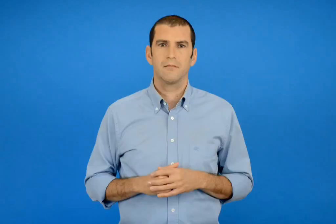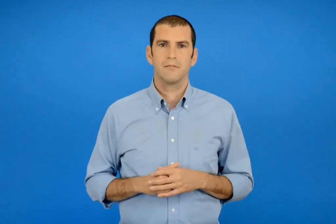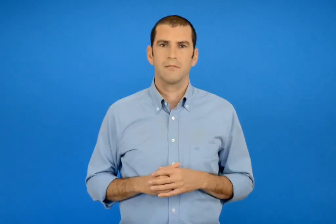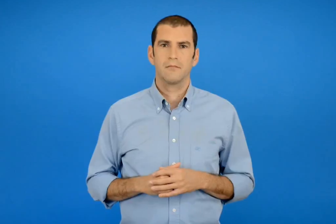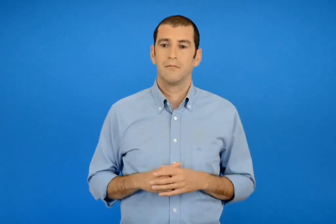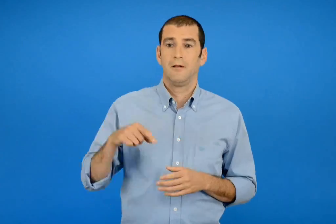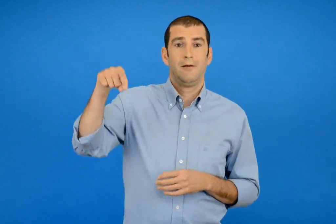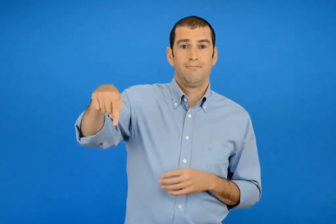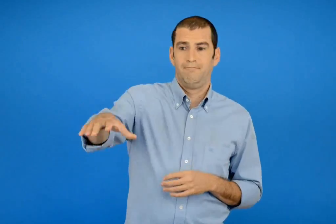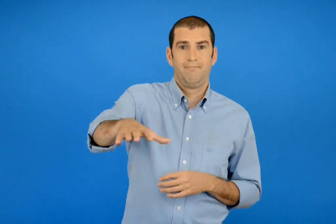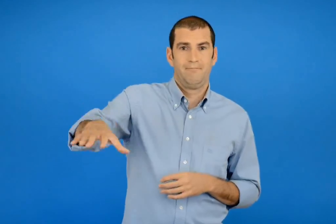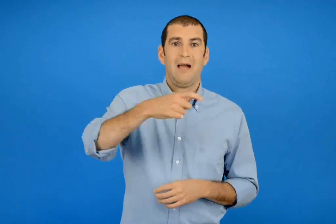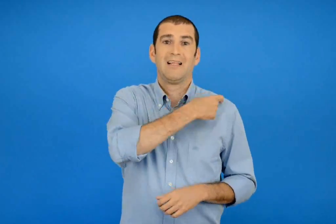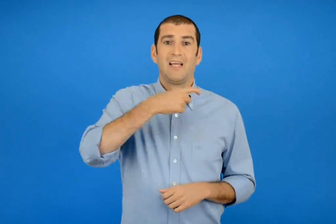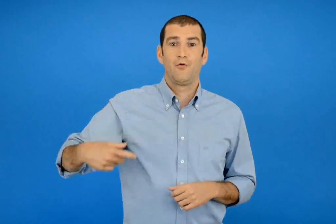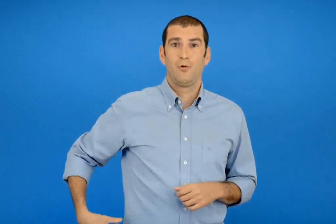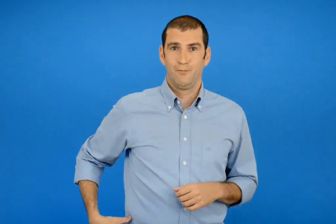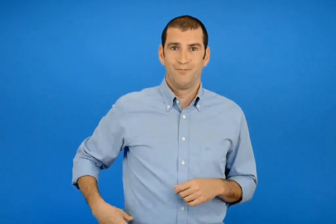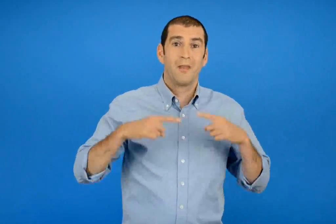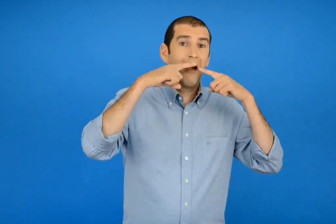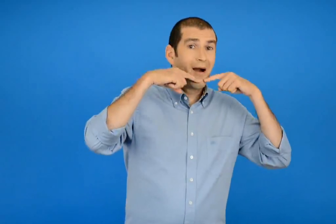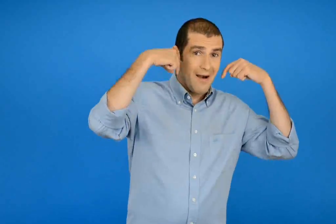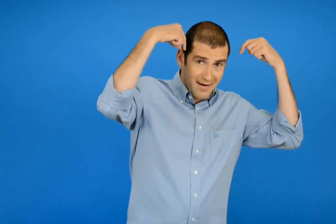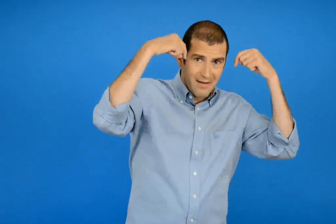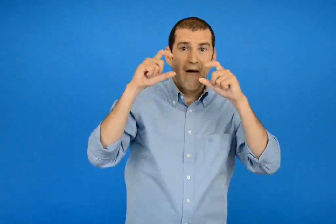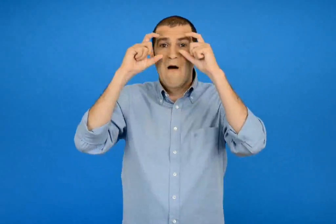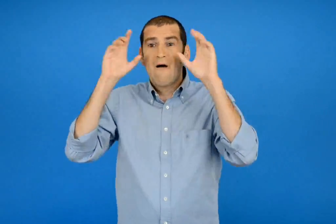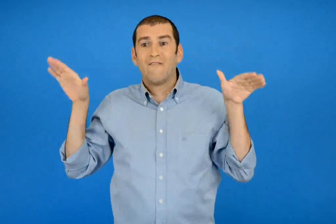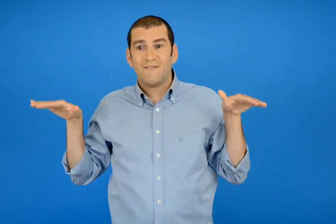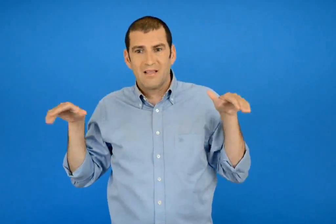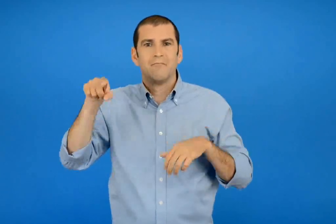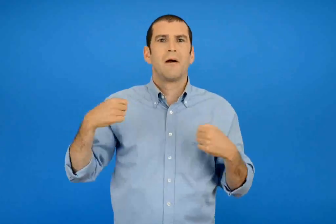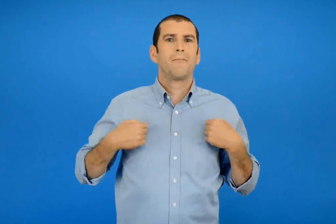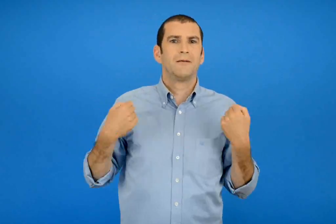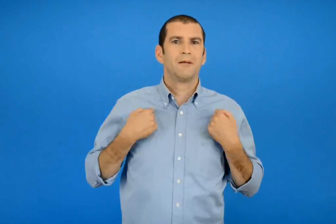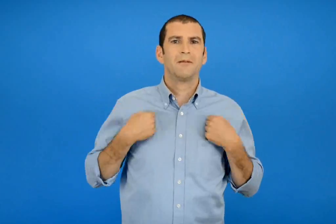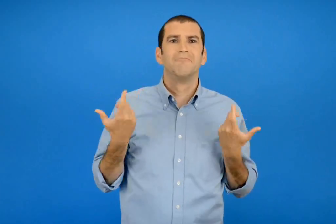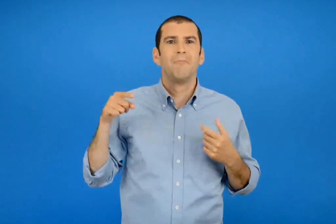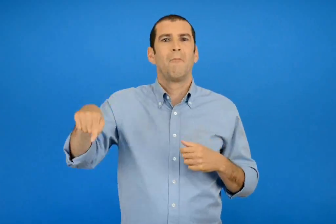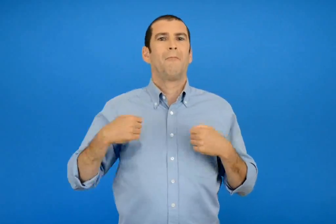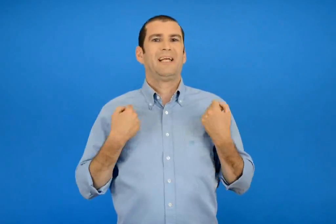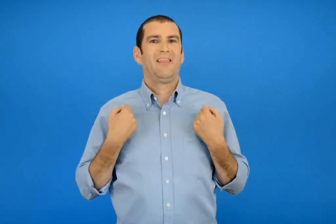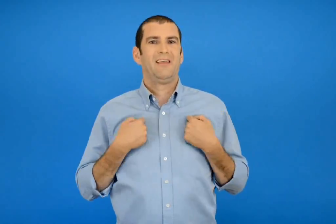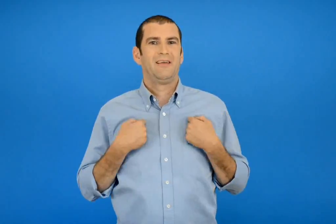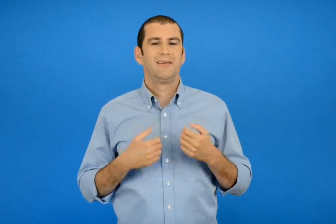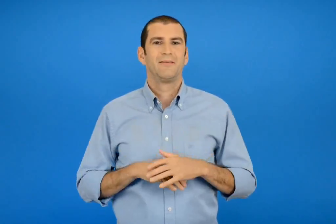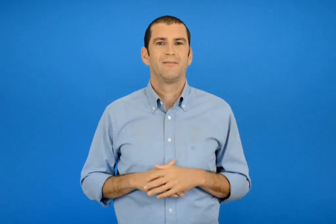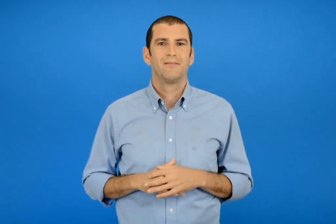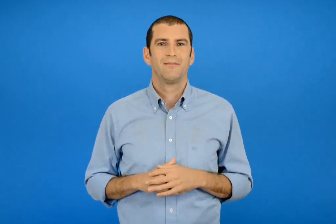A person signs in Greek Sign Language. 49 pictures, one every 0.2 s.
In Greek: η χαρά και η βαγιά έπαιξαν μέσα στο ταχυδρομείο το παρακάτω παιχνίδι
